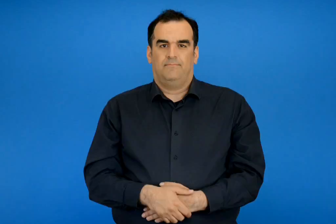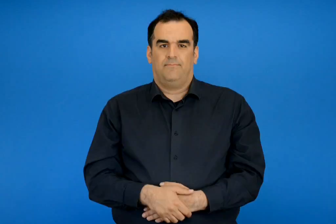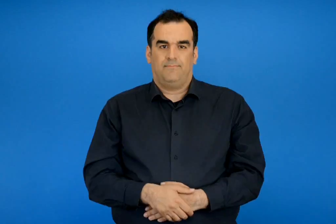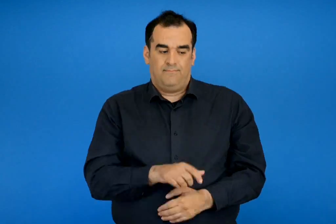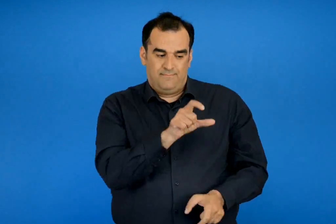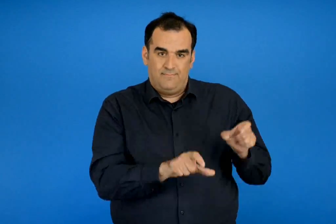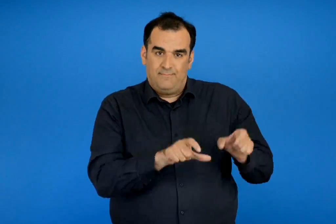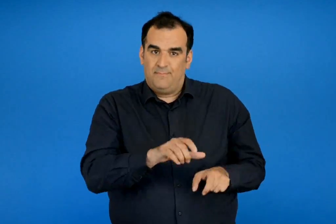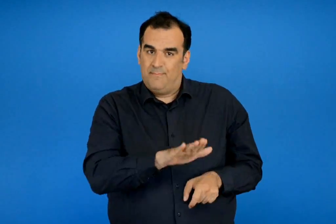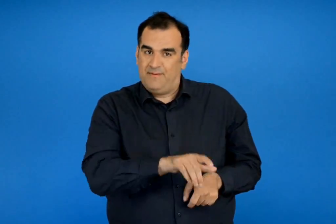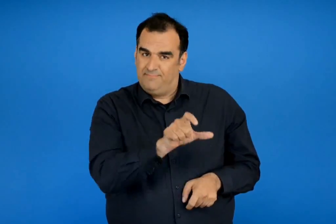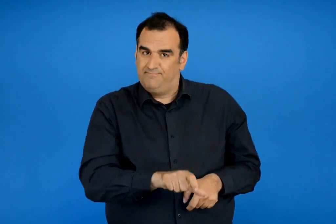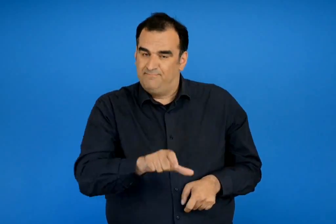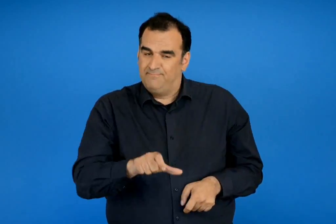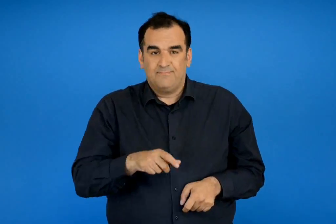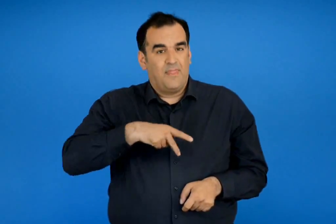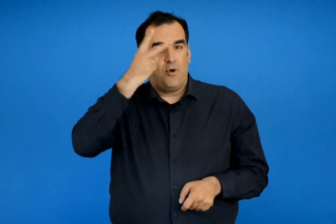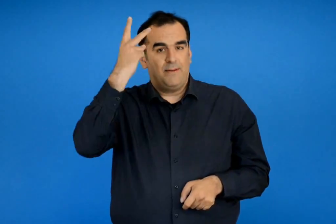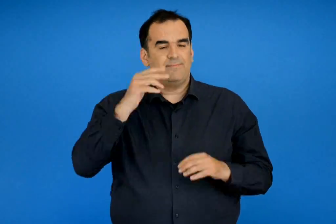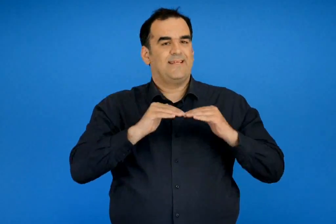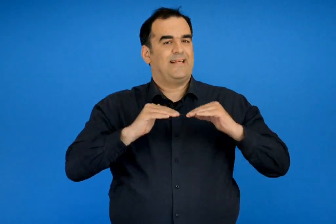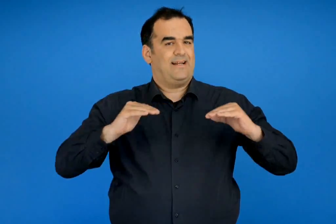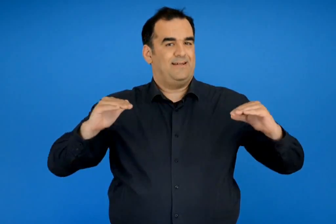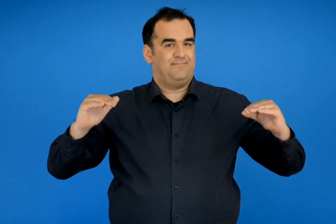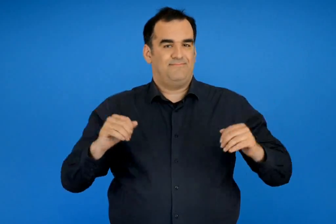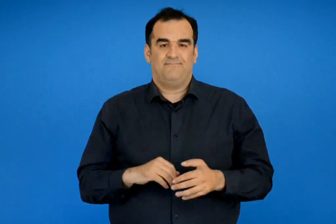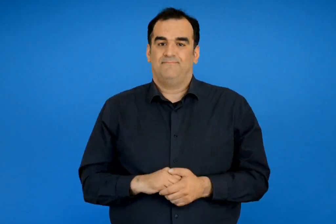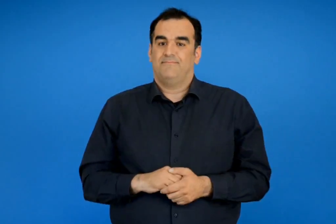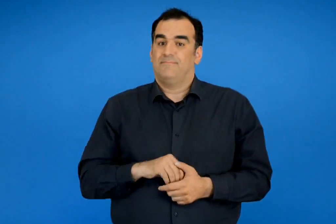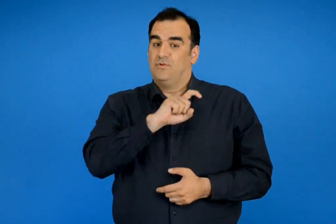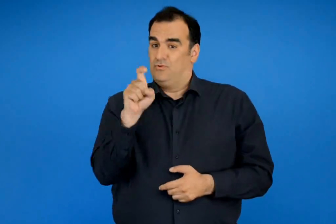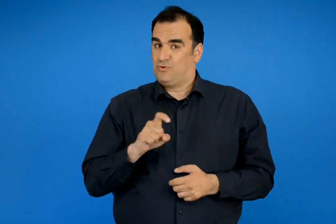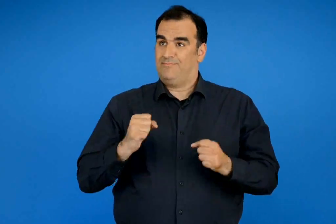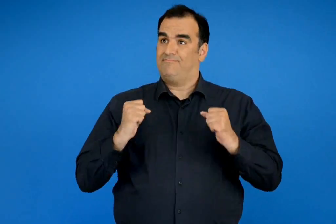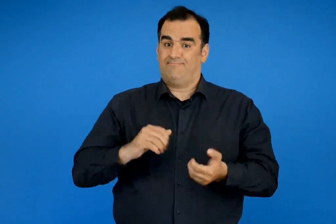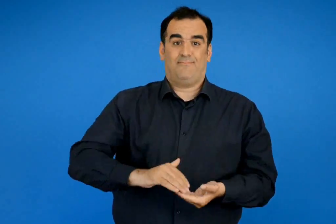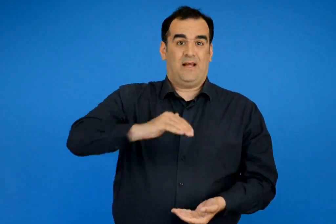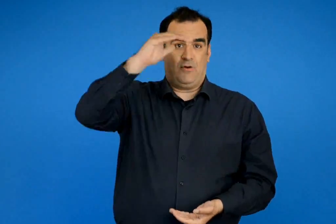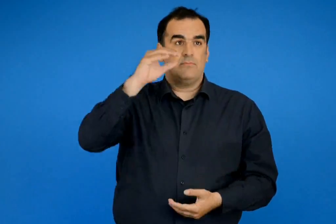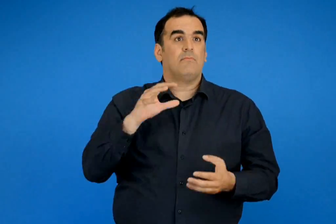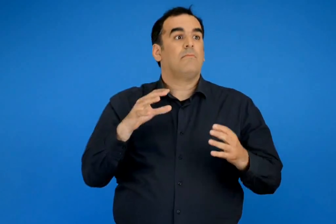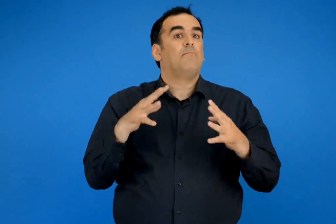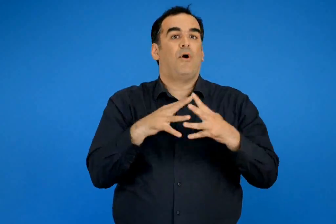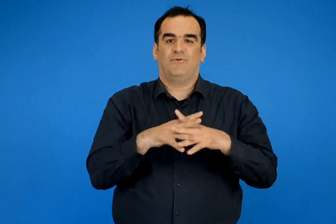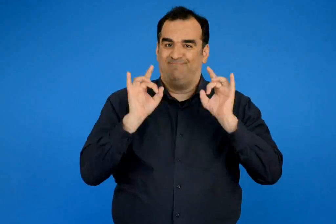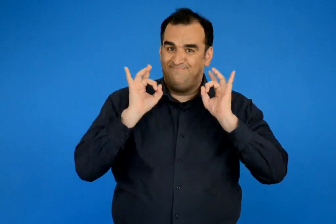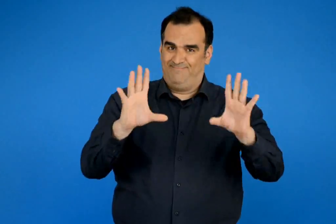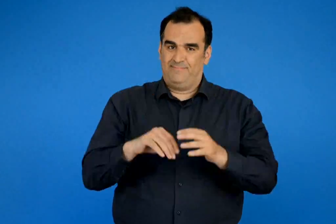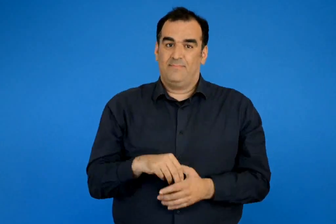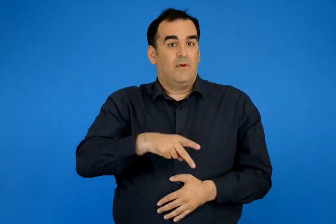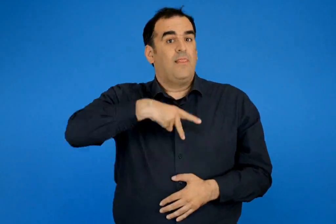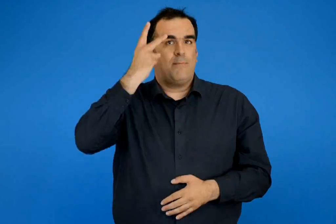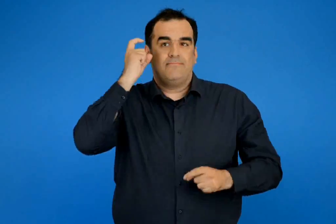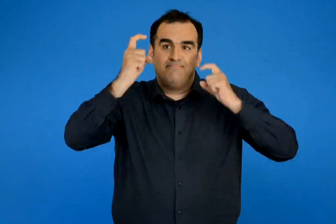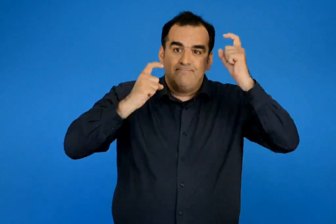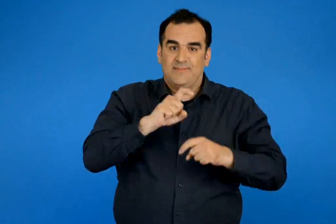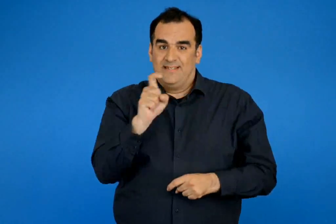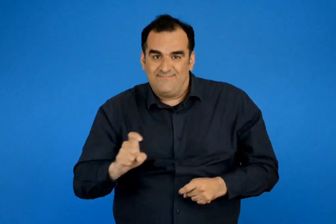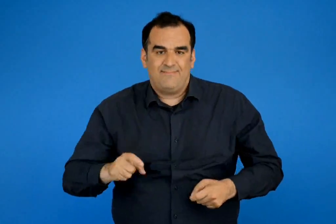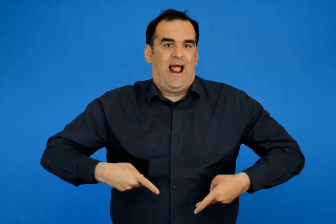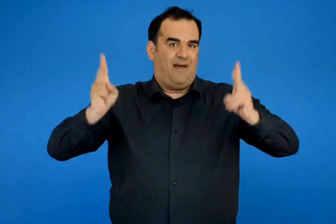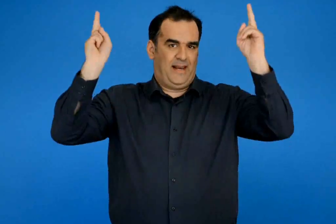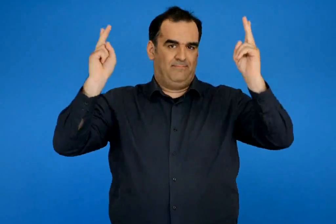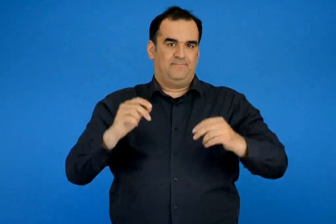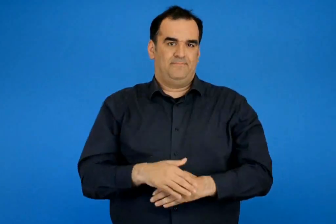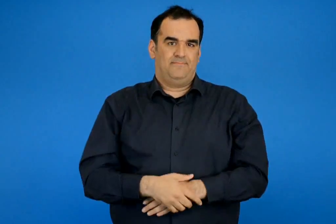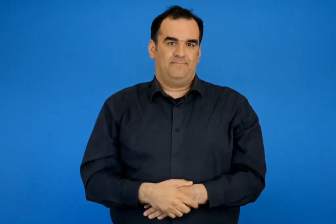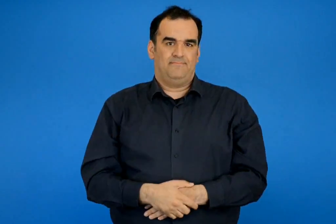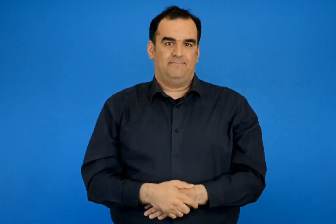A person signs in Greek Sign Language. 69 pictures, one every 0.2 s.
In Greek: κάθε παιδί έχει δικαίωμα στην ειρήνη να ζει και να μεγαλώνει σε έναν κόσμο χωρίς πολέμους να ζει και να σκέφτεται ελευθέρα
